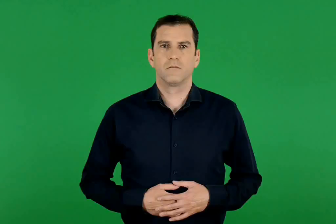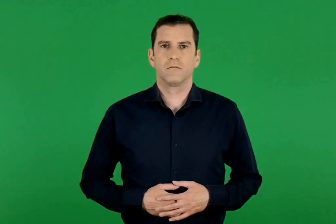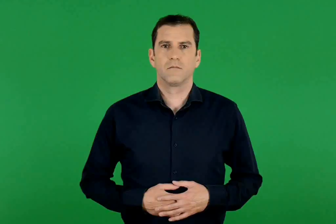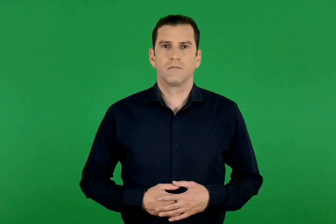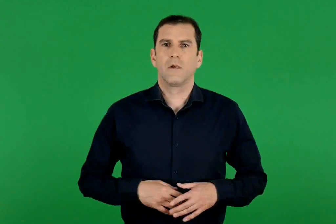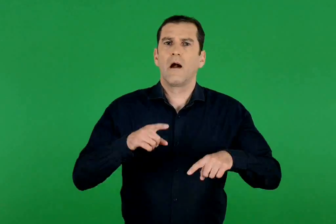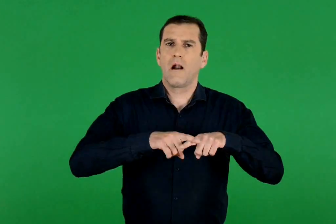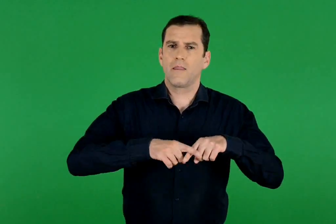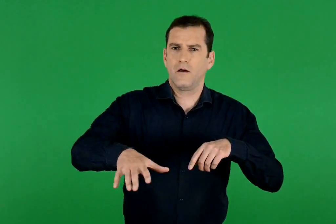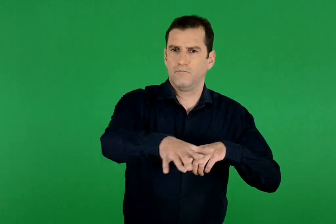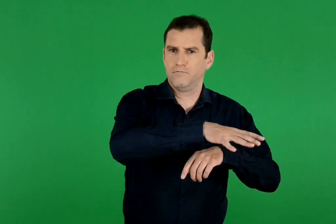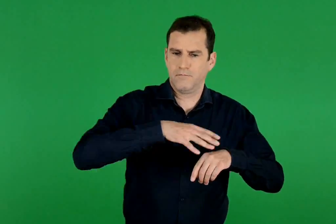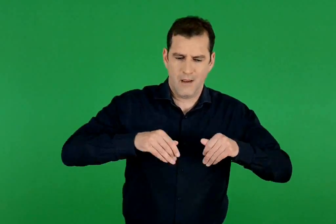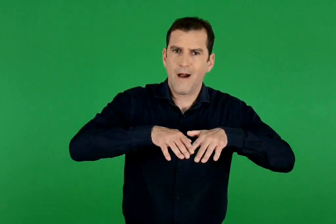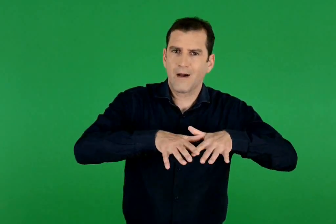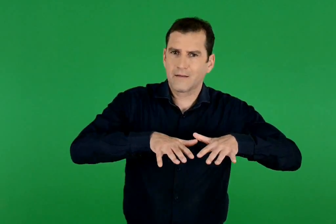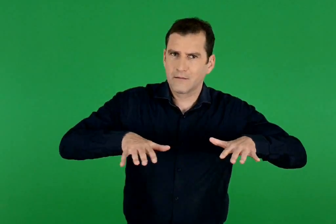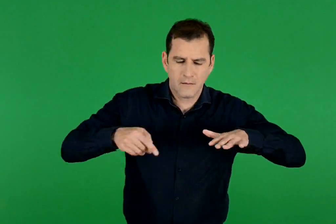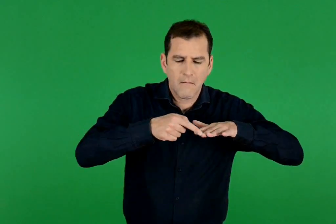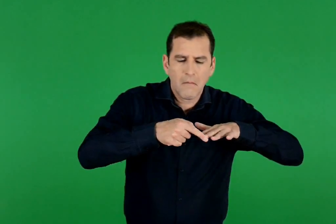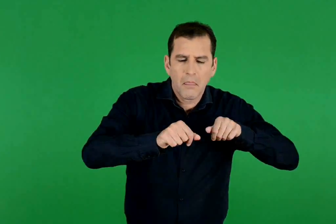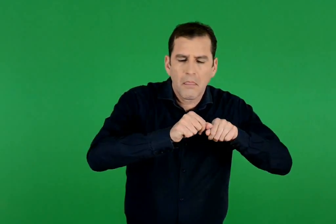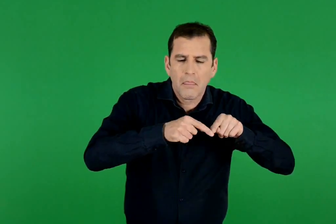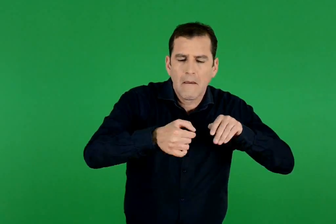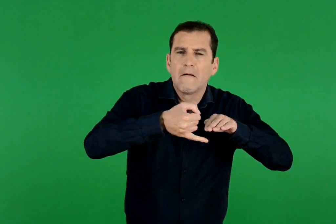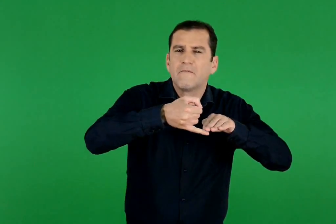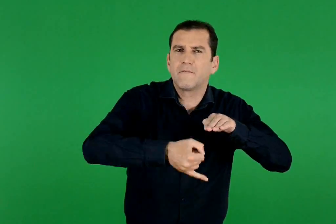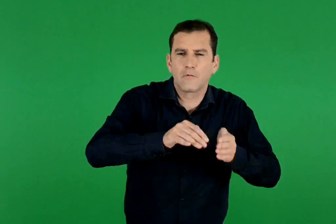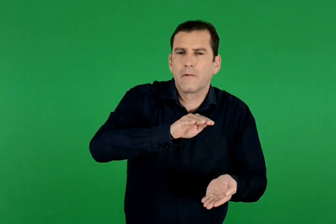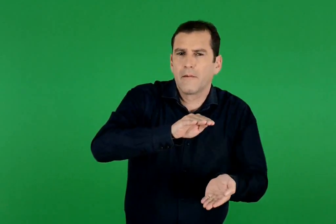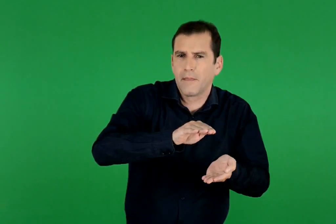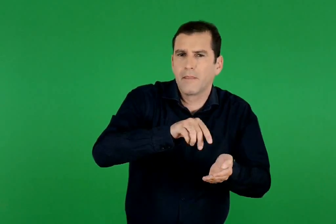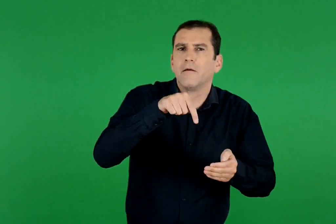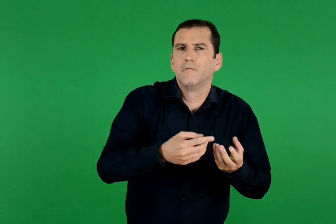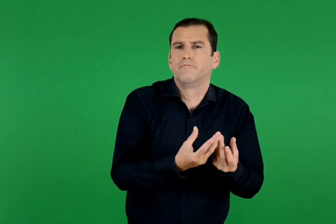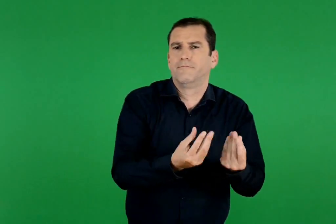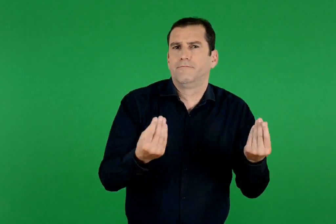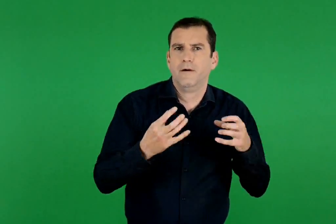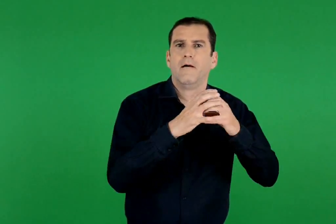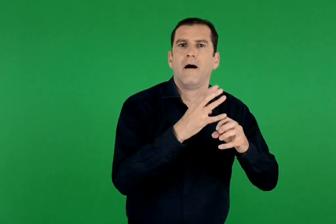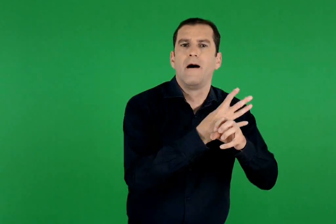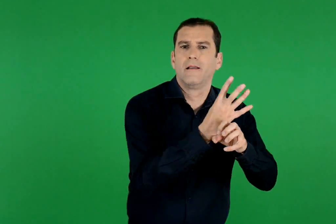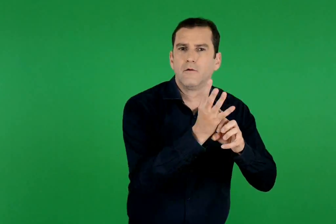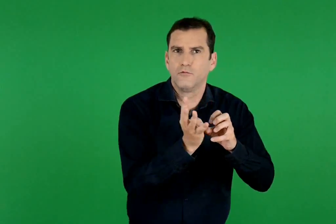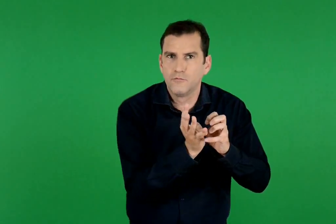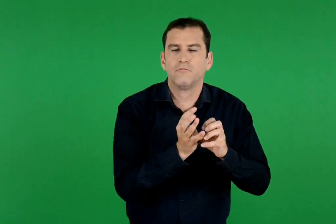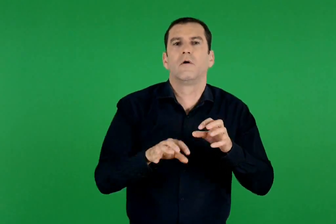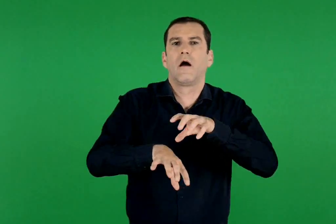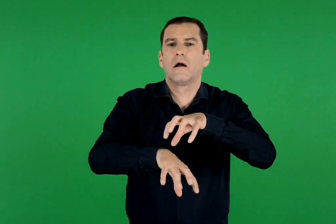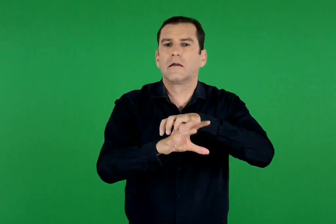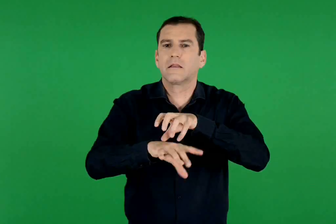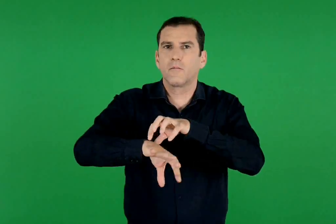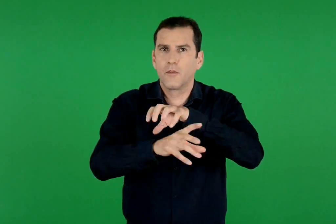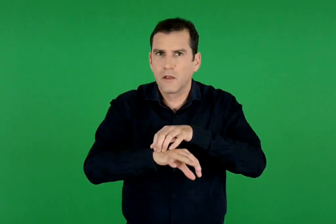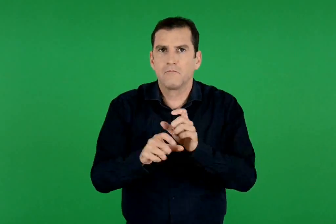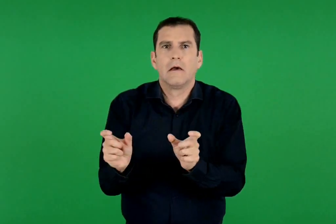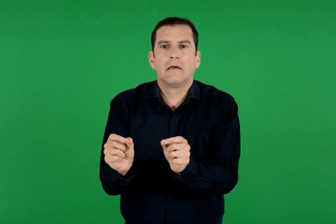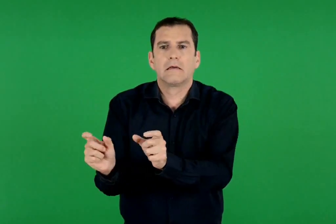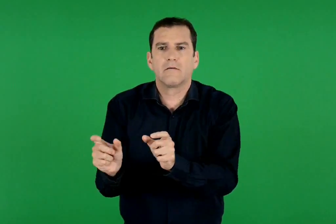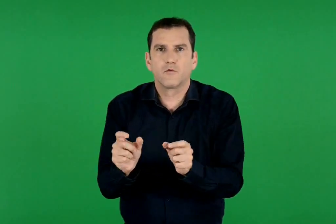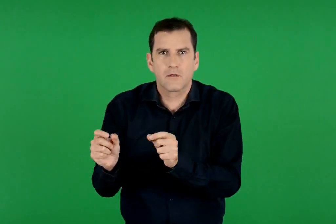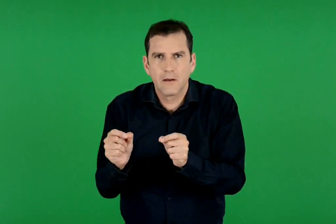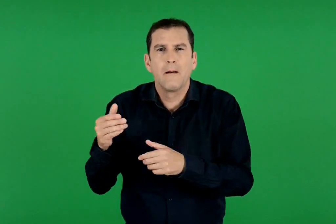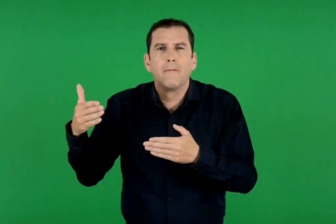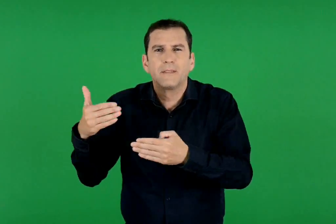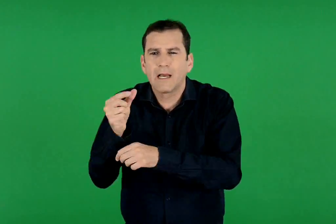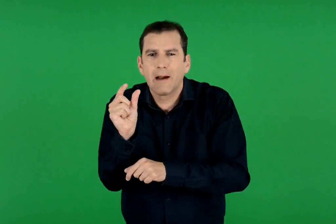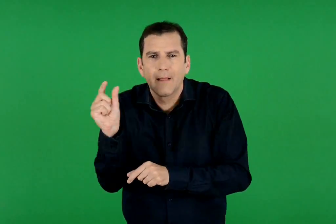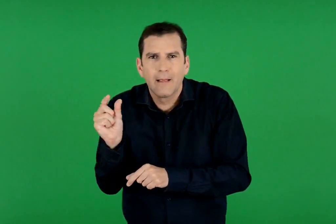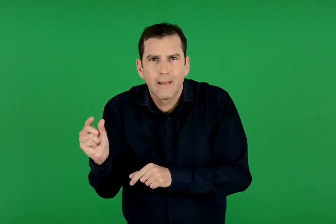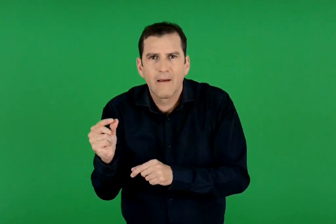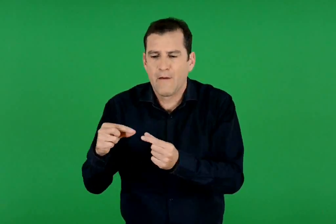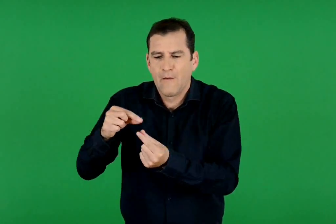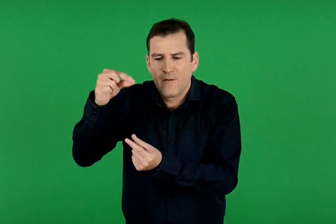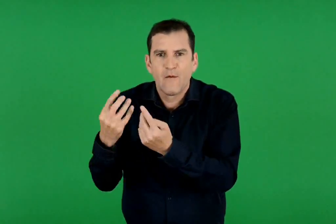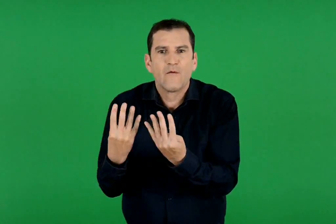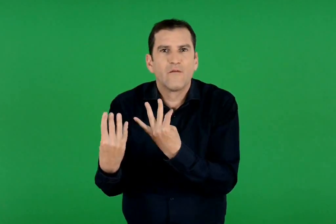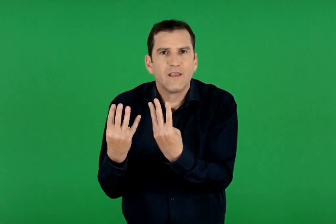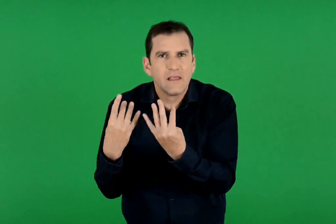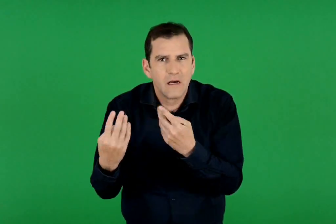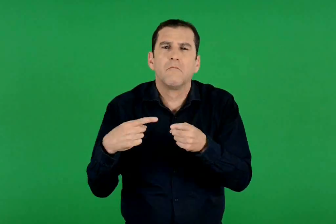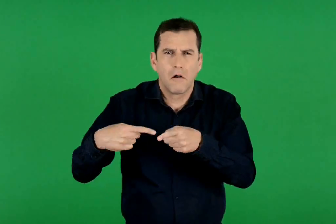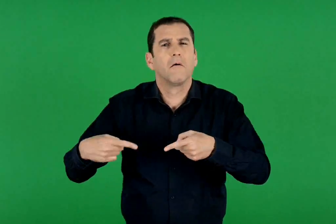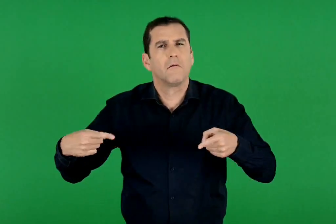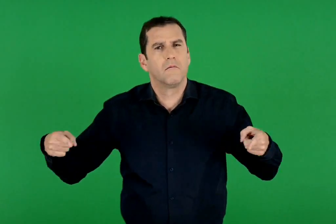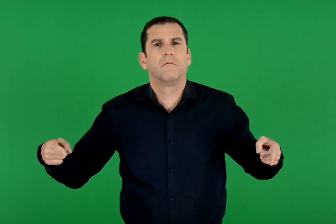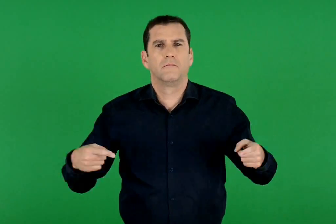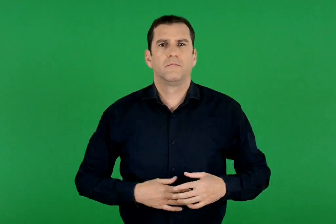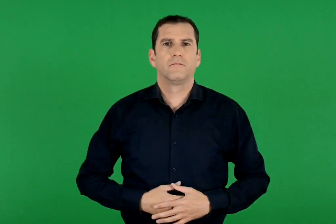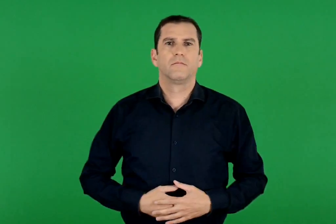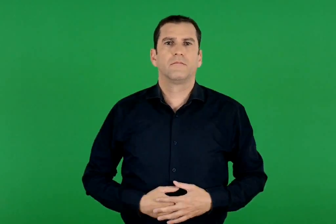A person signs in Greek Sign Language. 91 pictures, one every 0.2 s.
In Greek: σε μικρό βάθος κοντά στις ακτές της ελλάδας συναντούμε αχινούς , χταπόδια , καβούρια , μικρά ψάρια , φύκια και τόσα άλλα
